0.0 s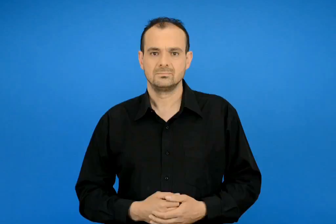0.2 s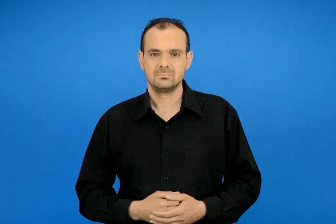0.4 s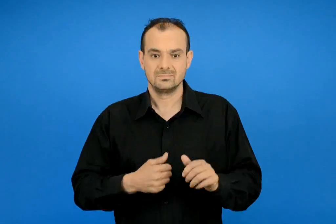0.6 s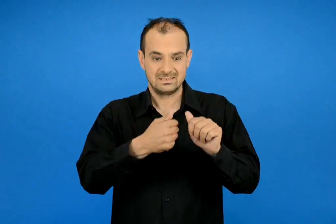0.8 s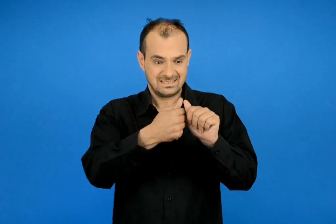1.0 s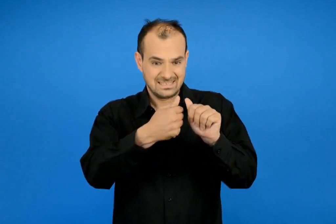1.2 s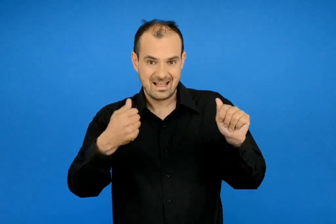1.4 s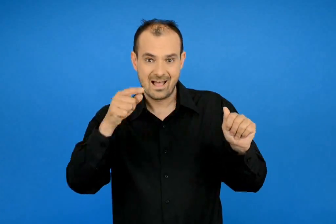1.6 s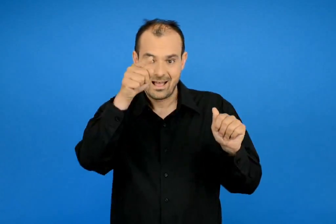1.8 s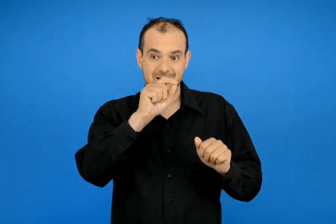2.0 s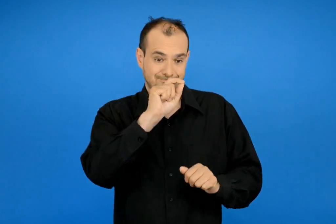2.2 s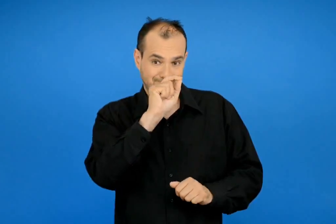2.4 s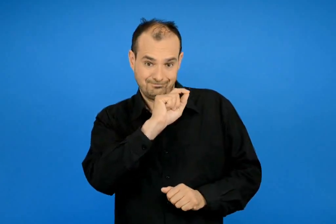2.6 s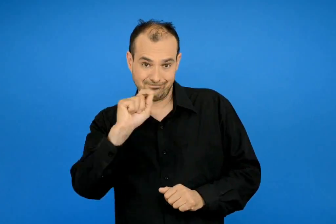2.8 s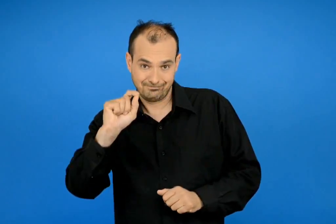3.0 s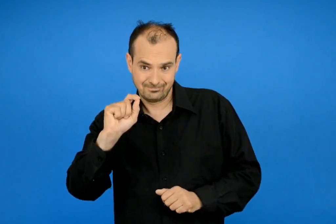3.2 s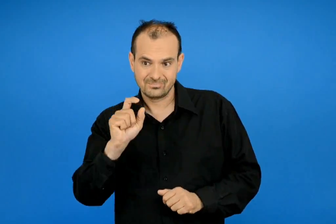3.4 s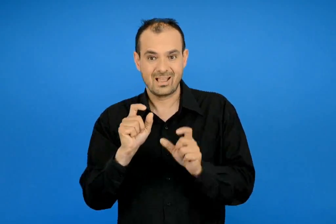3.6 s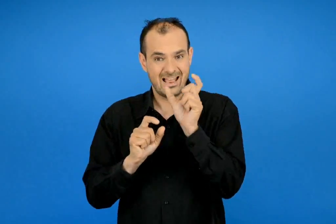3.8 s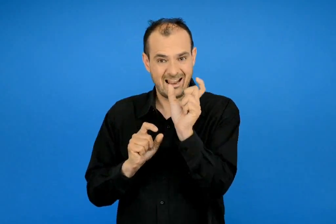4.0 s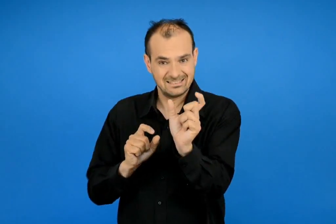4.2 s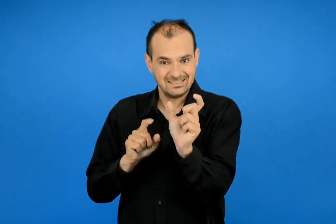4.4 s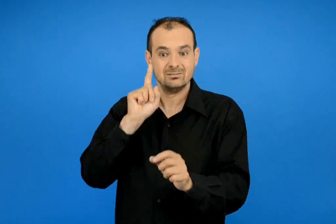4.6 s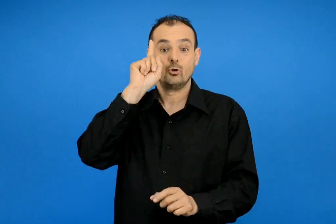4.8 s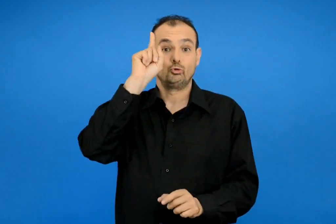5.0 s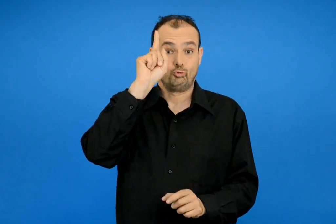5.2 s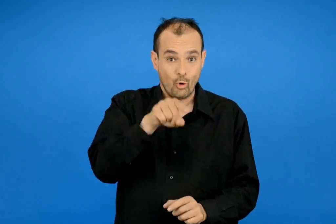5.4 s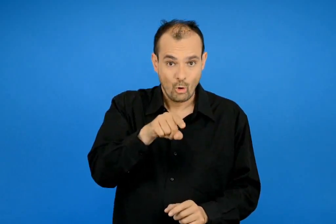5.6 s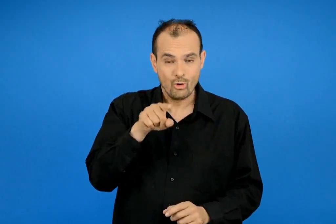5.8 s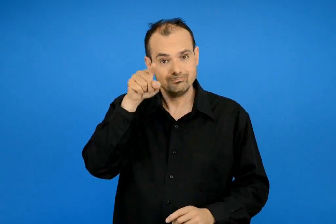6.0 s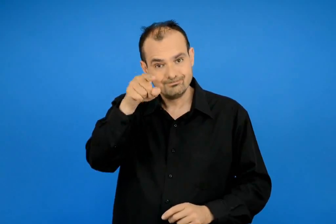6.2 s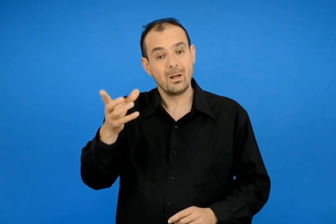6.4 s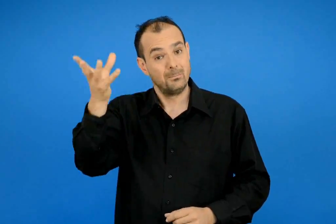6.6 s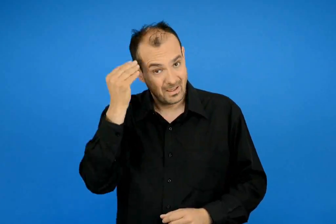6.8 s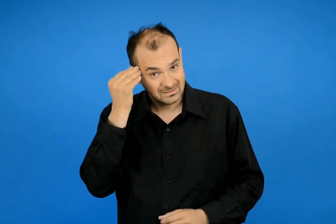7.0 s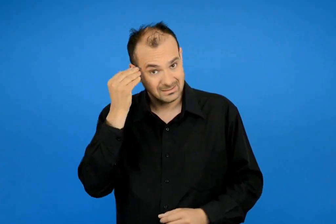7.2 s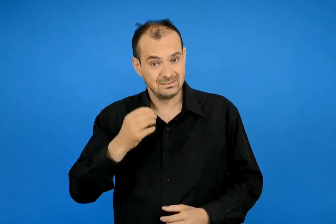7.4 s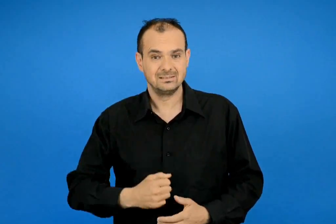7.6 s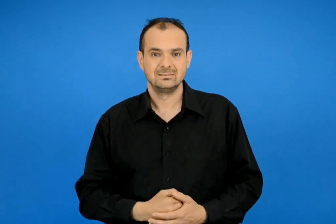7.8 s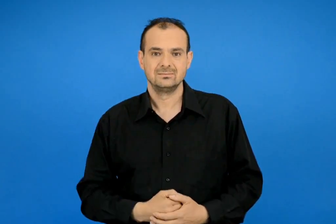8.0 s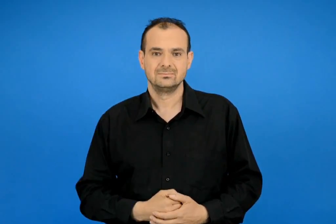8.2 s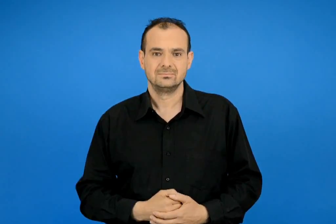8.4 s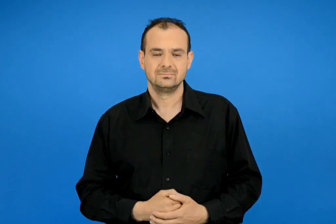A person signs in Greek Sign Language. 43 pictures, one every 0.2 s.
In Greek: γράψε τα στη σειρά βάλε τόνο στη λέξη και θα το μάθεις
